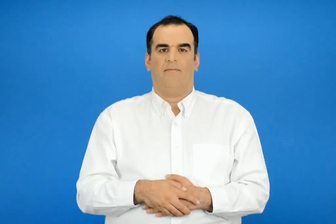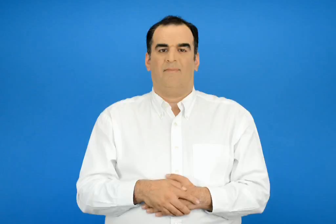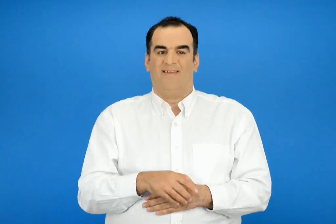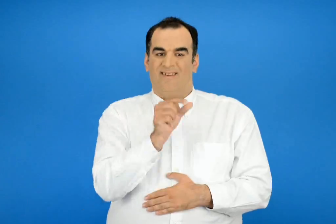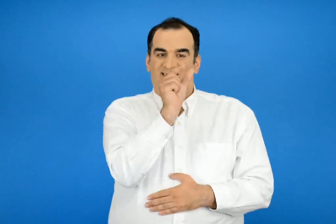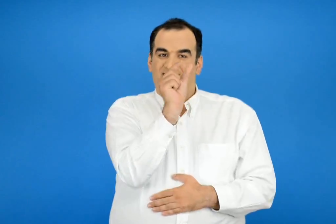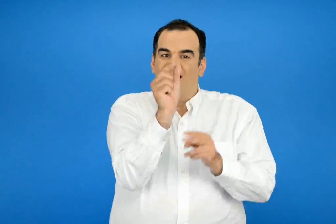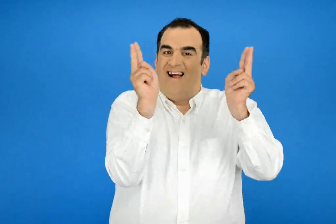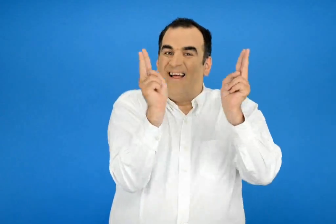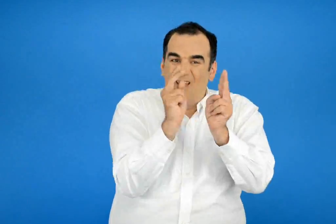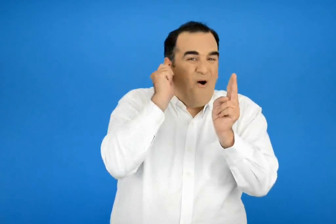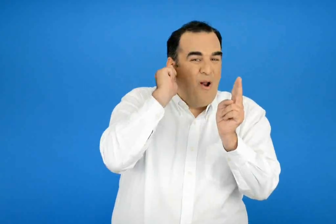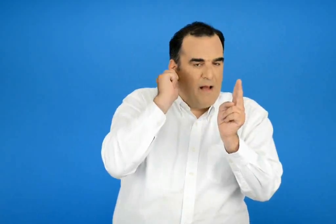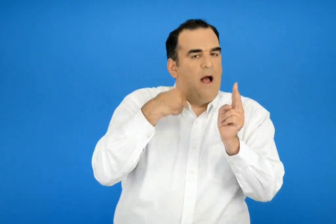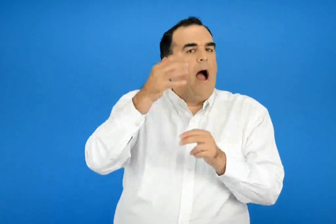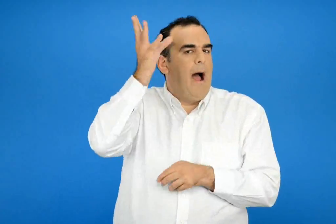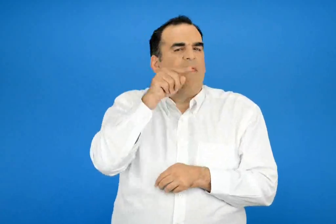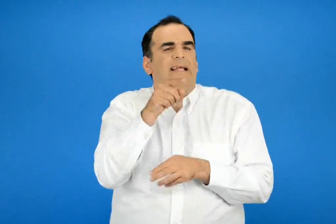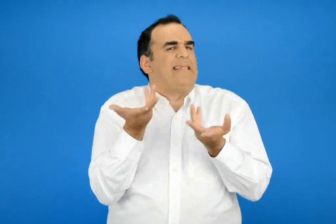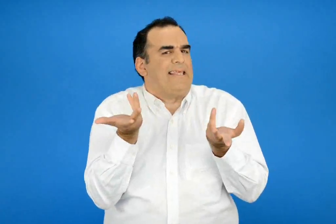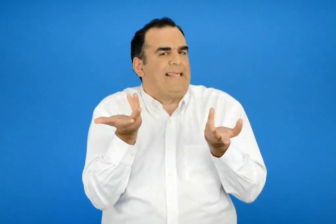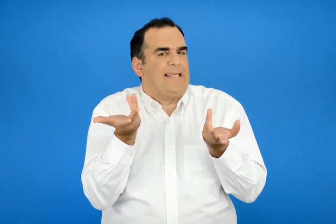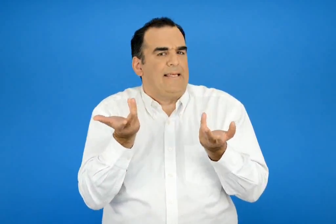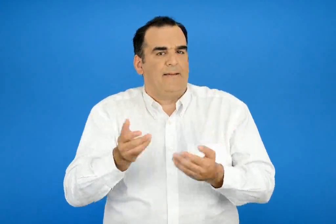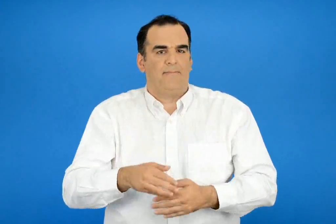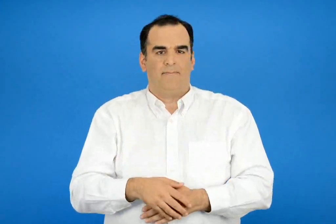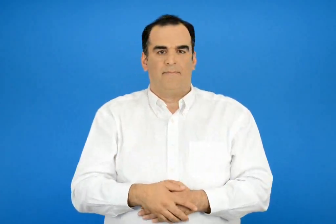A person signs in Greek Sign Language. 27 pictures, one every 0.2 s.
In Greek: έμαθα τι είναι τα ακρωνύμια
